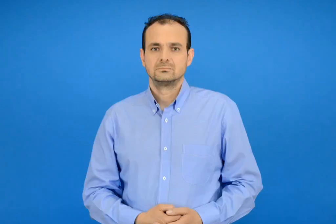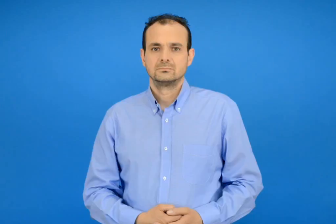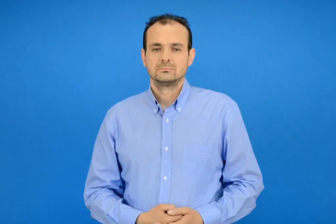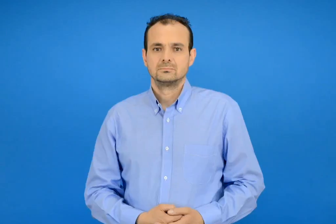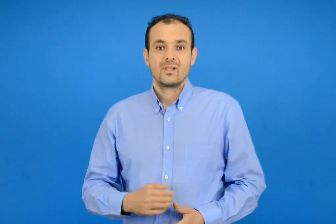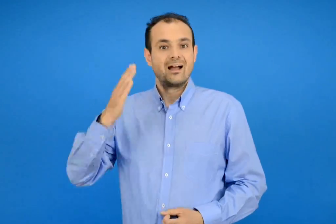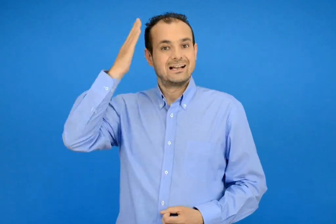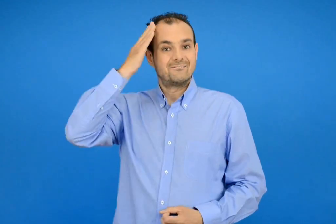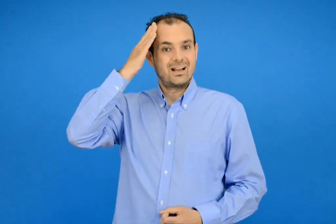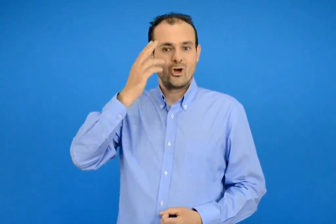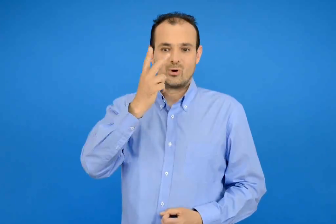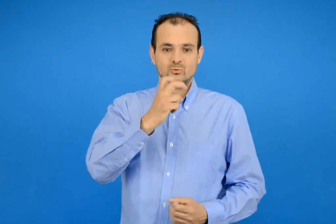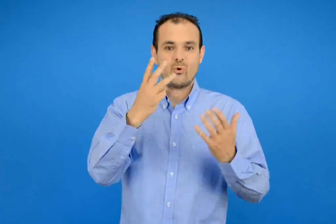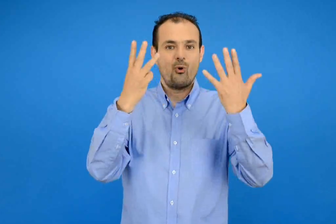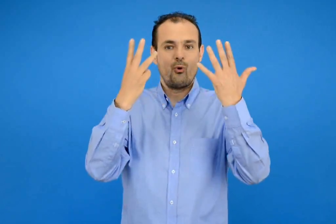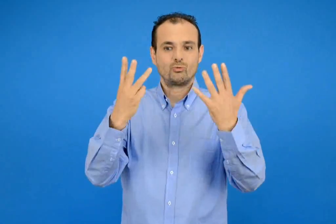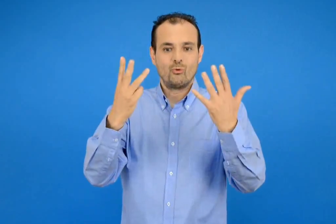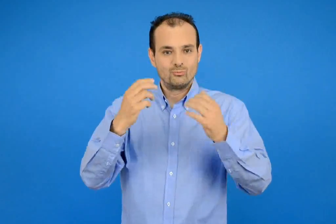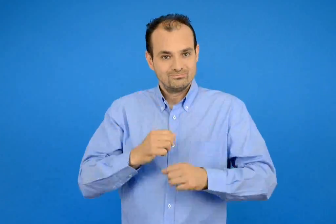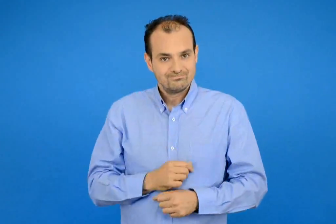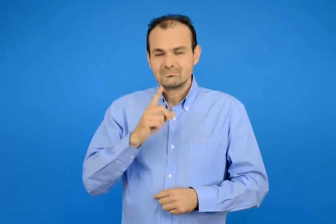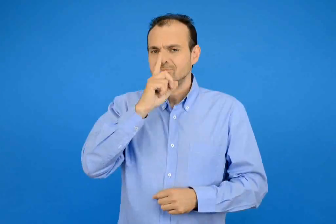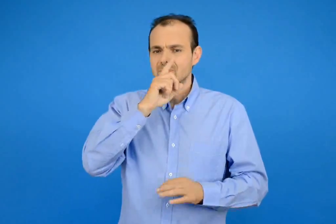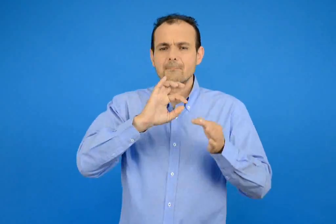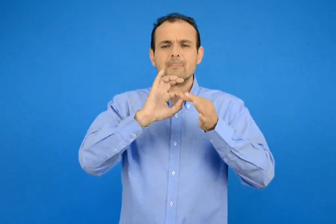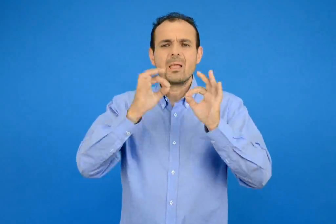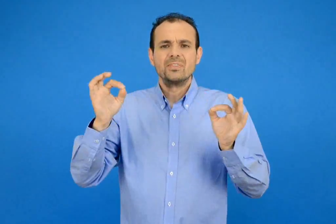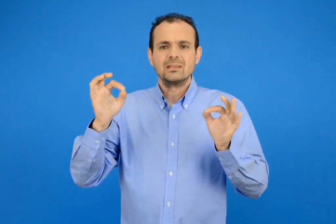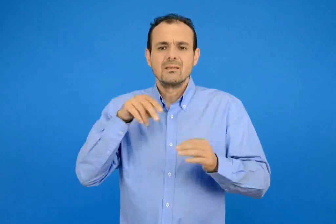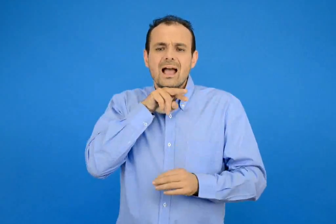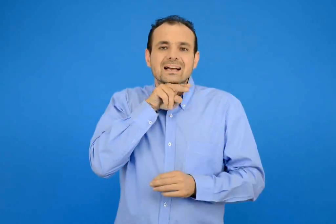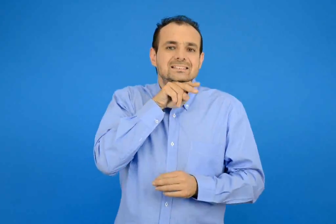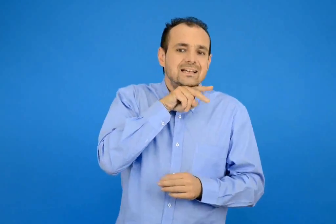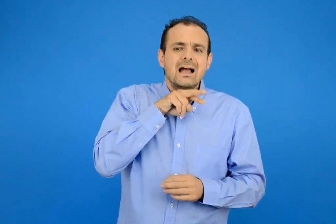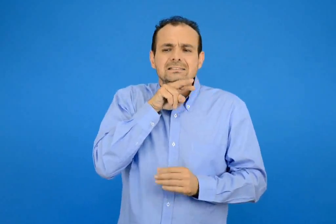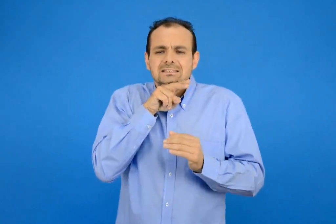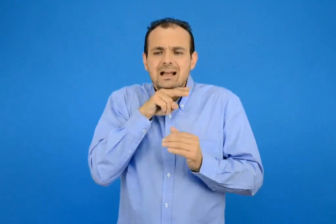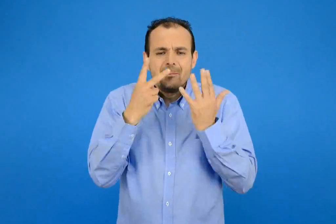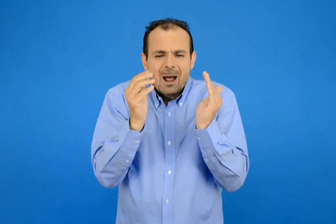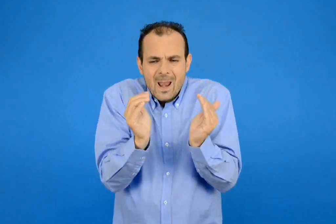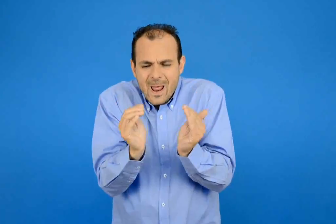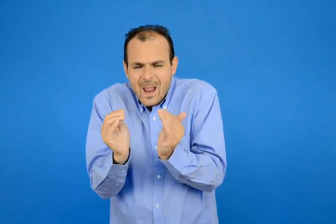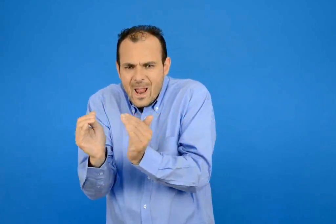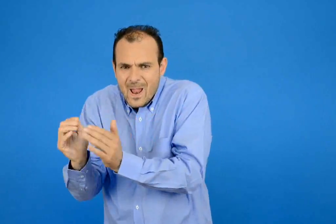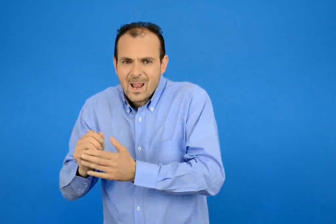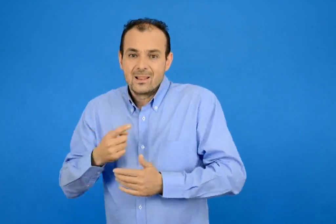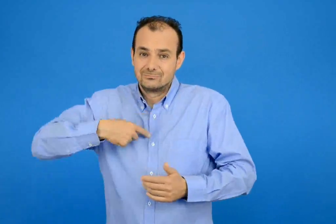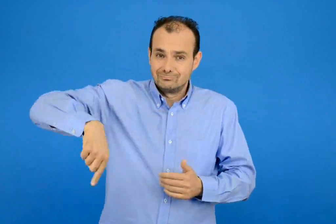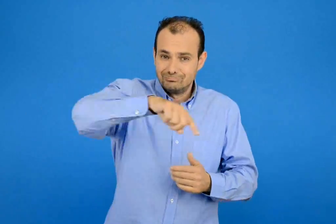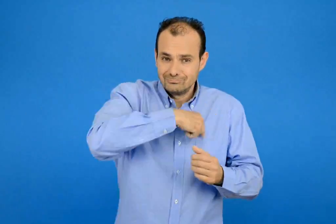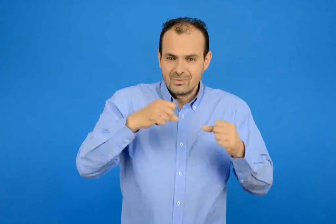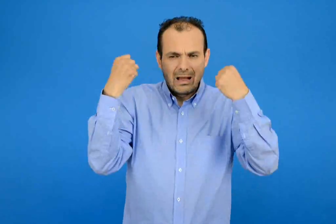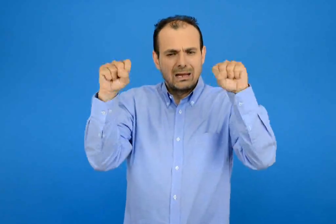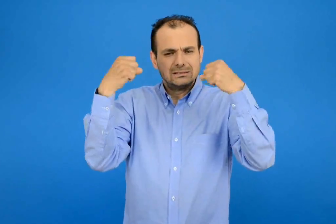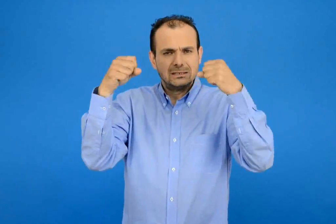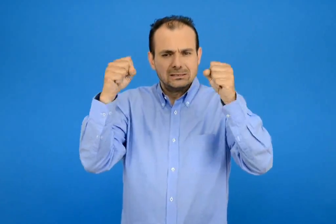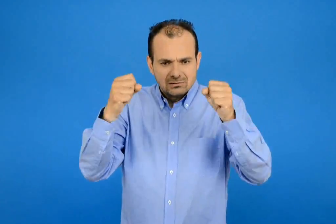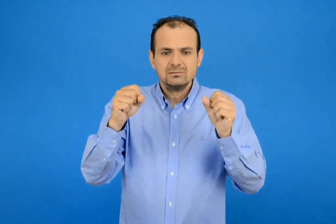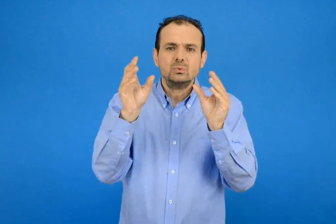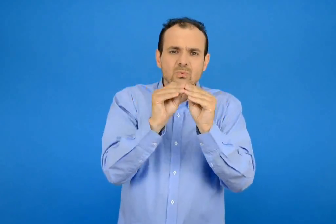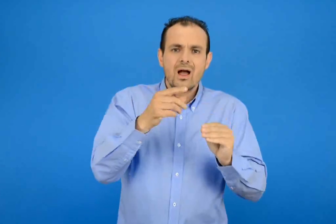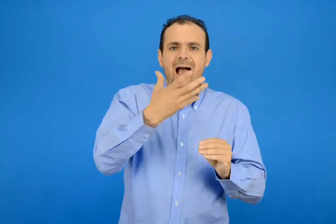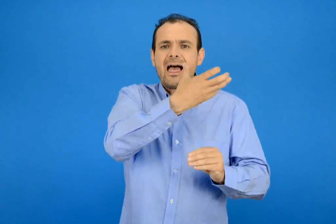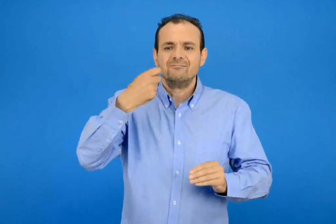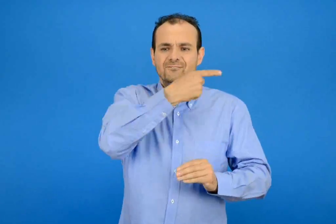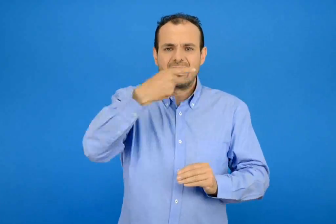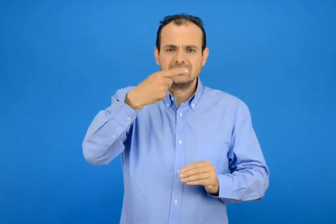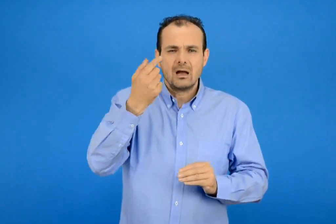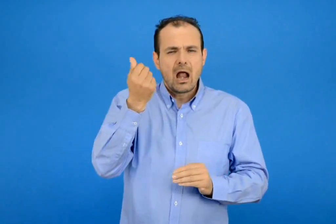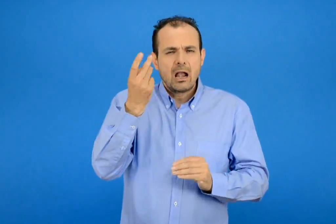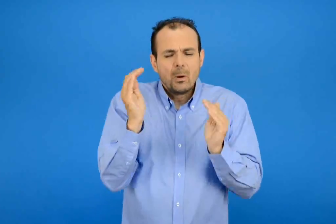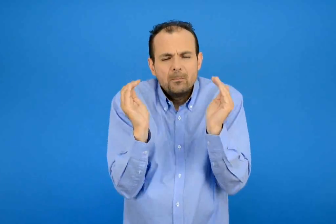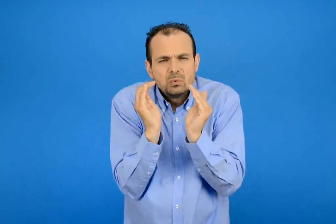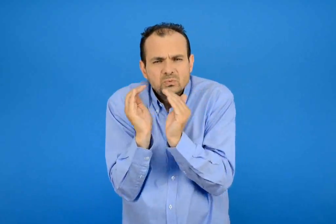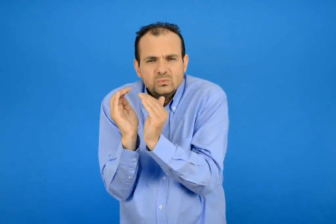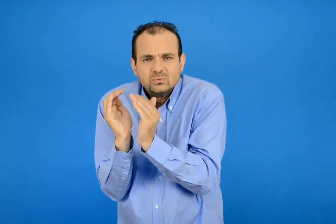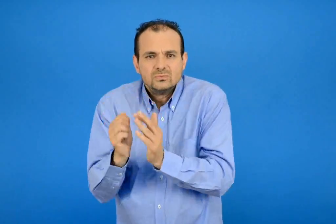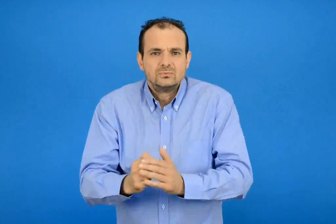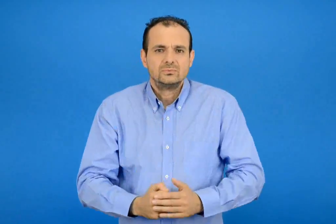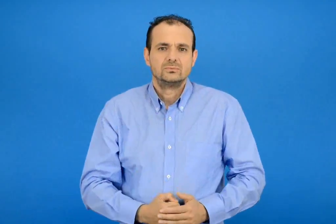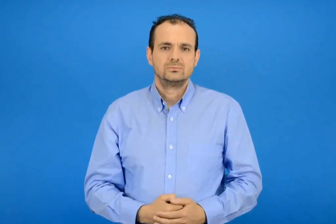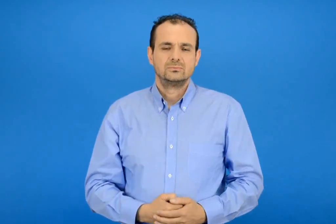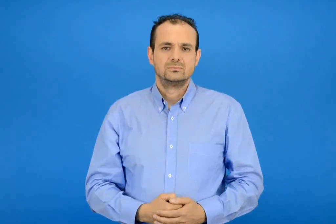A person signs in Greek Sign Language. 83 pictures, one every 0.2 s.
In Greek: στο κεφάλαιο 28 μέσα από το παραμύθι η κατσικά με τα επτά κατσικάκια θα ασκηθούμε στην εκτέλεση αφαιρέσεων με μικρούς αριθμούς
